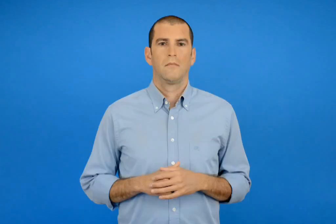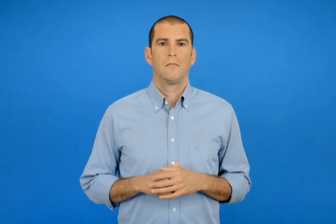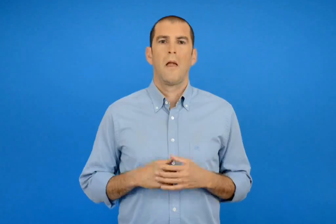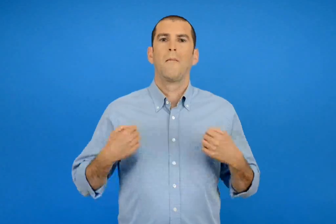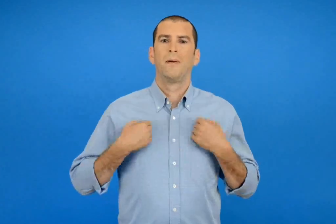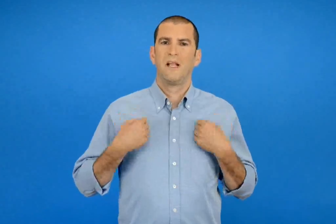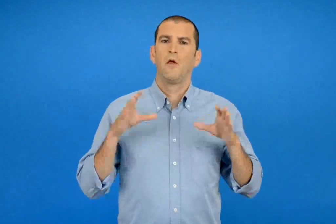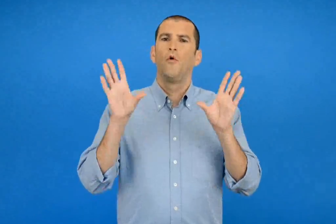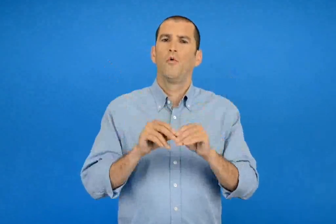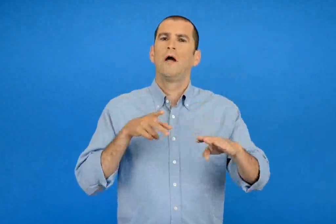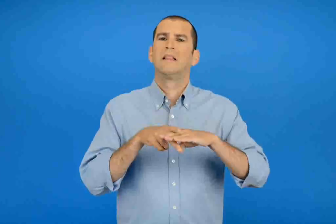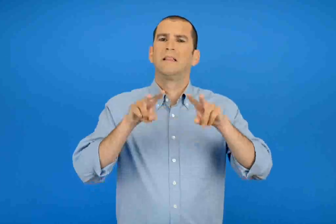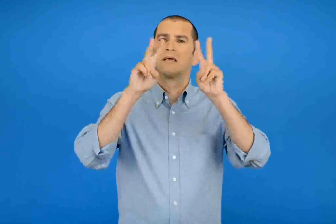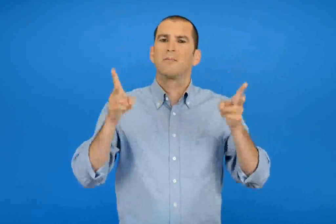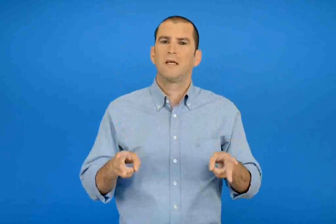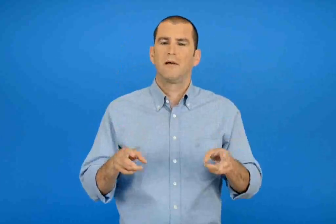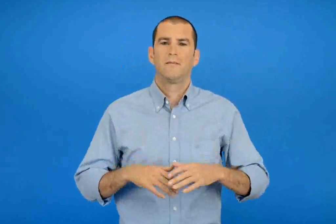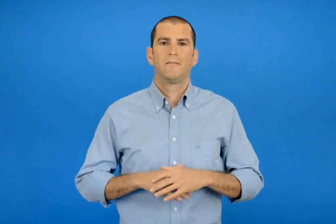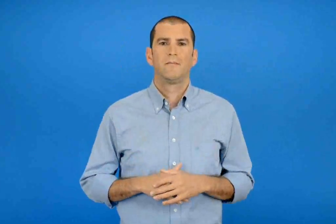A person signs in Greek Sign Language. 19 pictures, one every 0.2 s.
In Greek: το παιχνίδι της τράπεζας
